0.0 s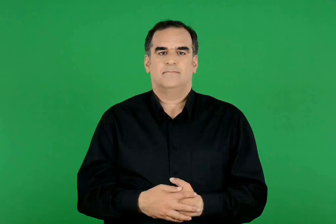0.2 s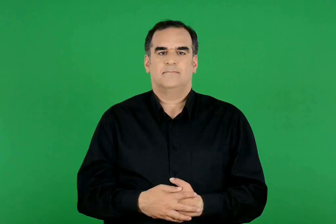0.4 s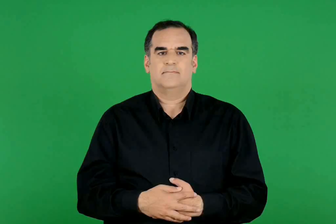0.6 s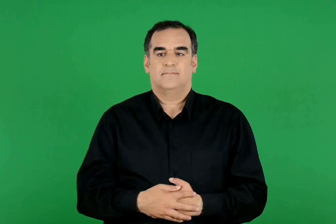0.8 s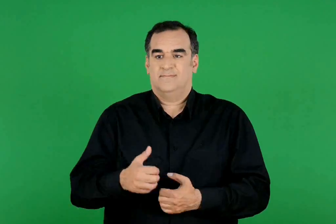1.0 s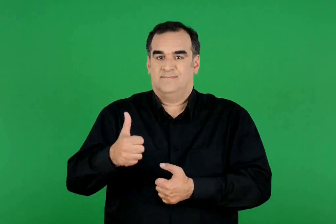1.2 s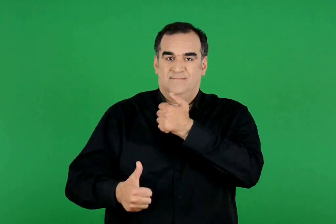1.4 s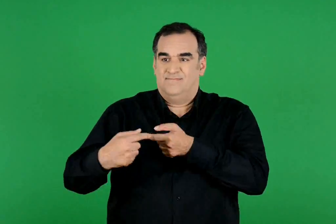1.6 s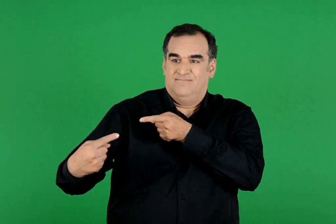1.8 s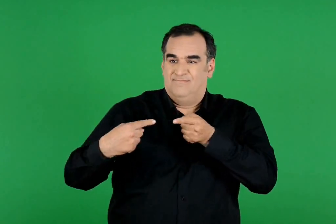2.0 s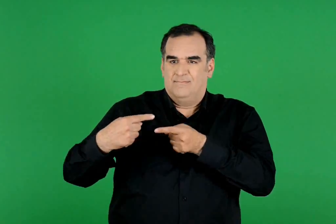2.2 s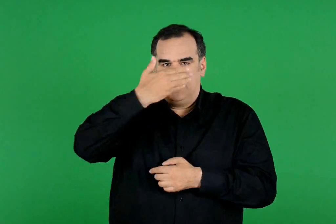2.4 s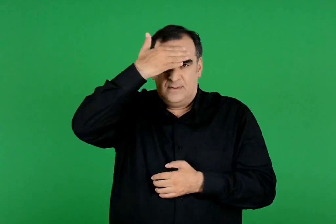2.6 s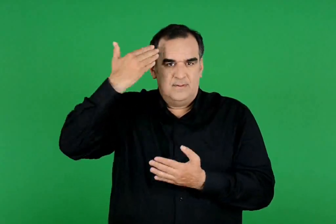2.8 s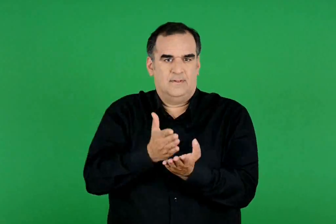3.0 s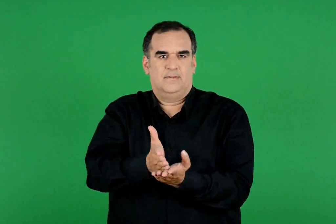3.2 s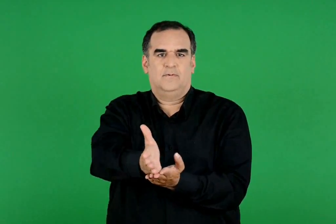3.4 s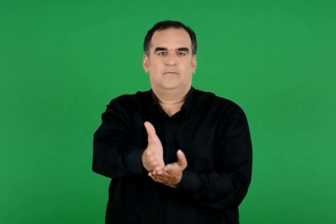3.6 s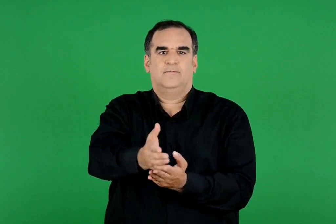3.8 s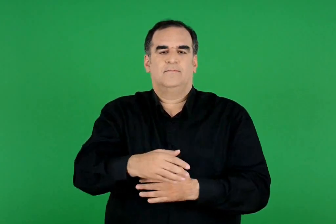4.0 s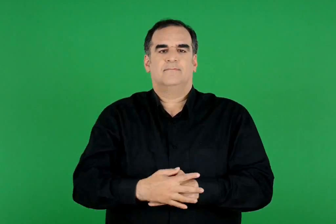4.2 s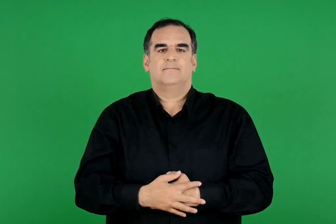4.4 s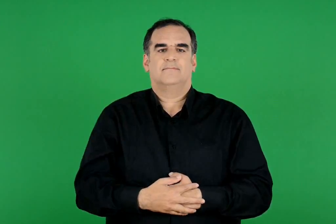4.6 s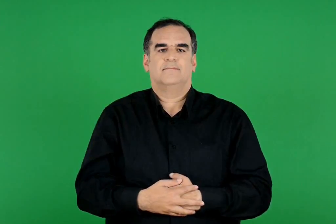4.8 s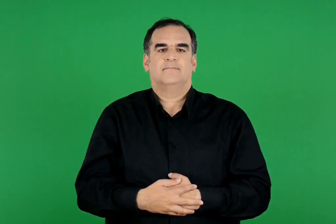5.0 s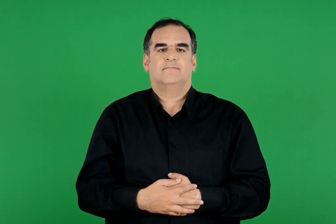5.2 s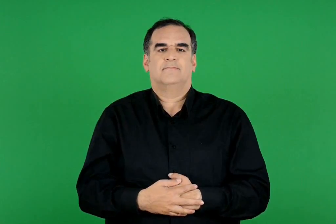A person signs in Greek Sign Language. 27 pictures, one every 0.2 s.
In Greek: τίμιος συναγωνισμός
